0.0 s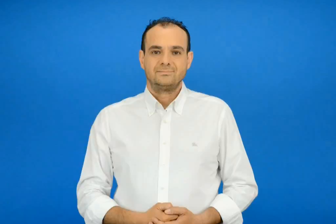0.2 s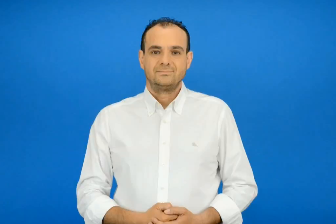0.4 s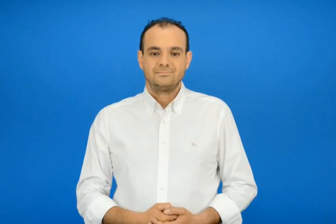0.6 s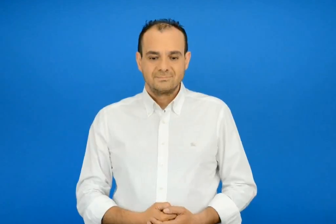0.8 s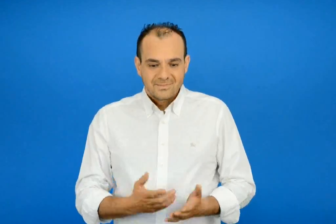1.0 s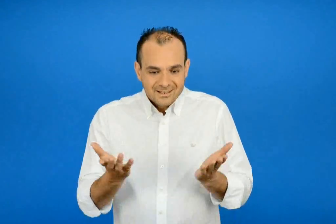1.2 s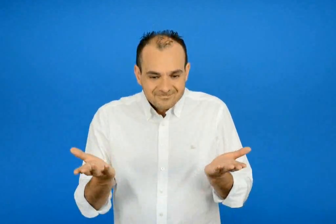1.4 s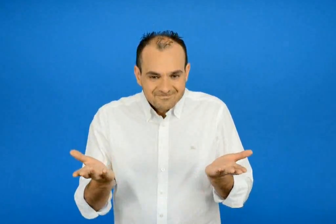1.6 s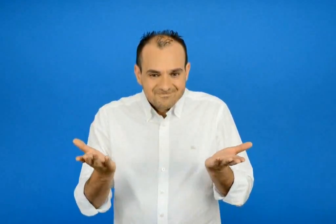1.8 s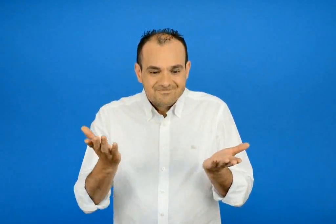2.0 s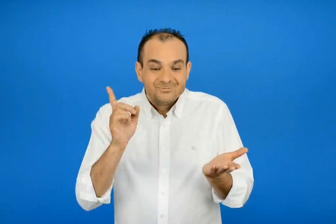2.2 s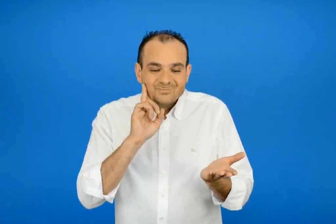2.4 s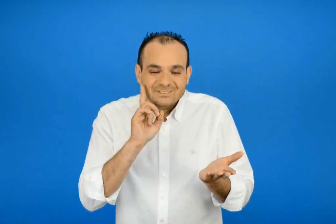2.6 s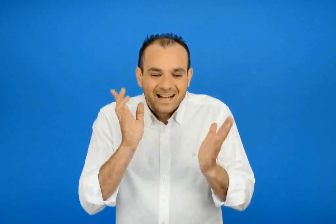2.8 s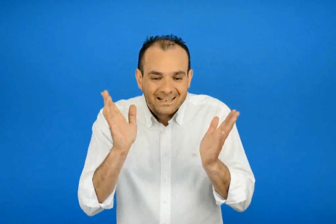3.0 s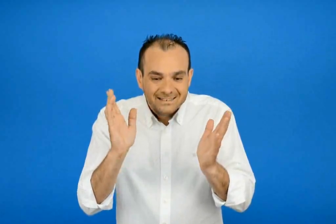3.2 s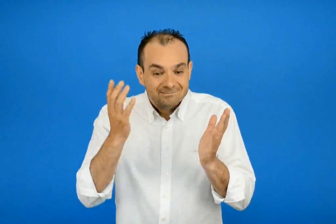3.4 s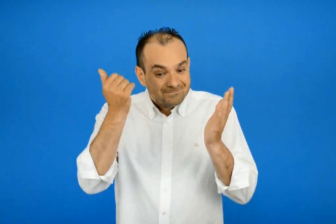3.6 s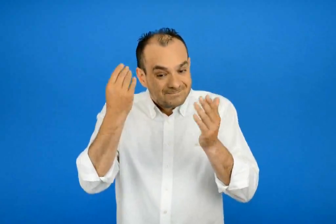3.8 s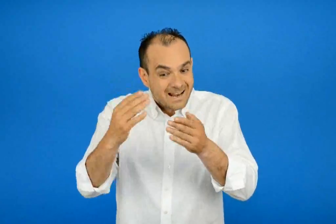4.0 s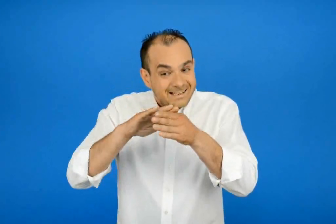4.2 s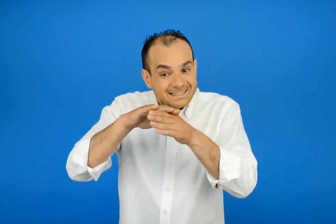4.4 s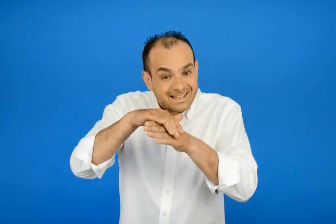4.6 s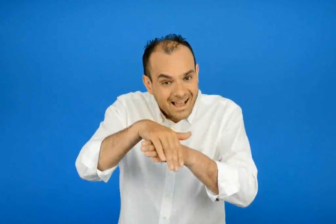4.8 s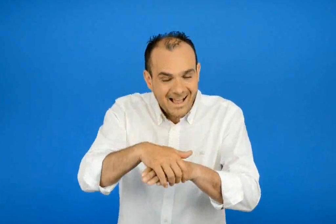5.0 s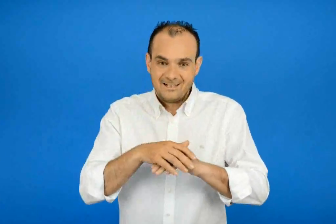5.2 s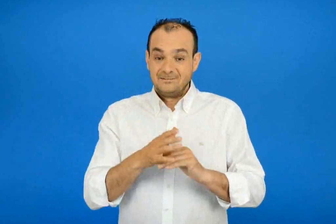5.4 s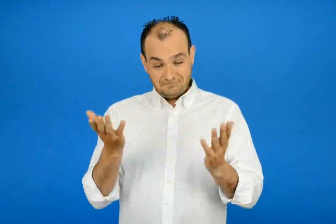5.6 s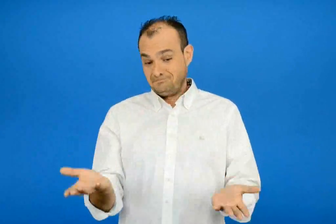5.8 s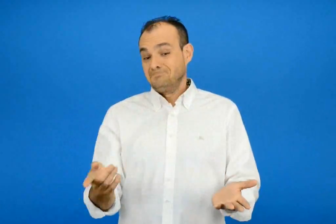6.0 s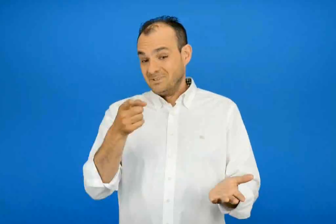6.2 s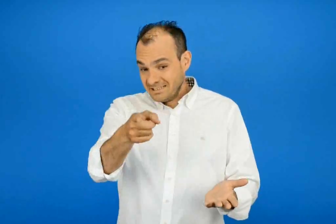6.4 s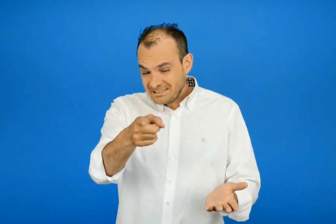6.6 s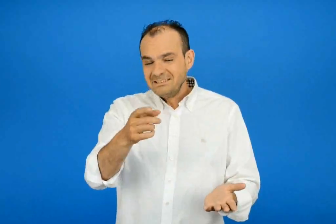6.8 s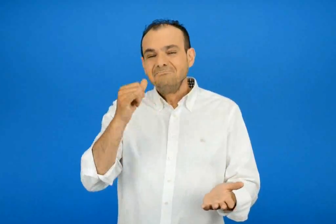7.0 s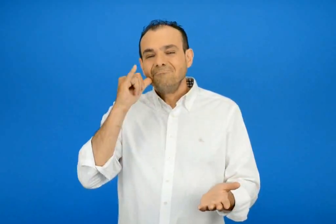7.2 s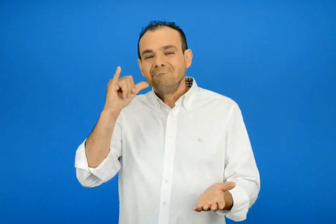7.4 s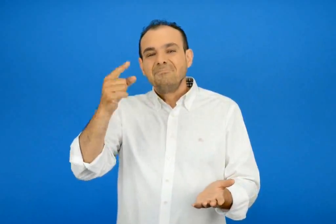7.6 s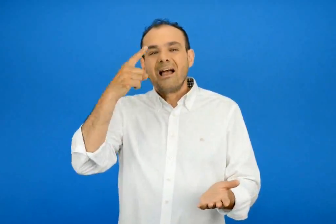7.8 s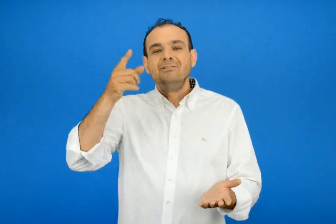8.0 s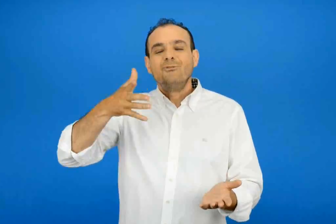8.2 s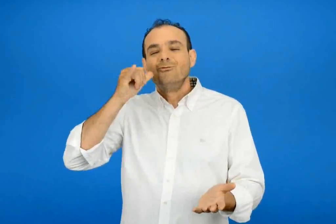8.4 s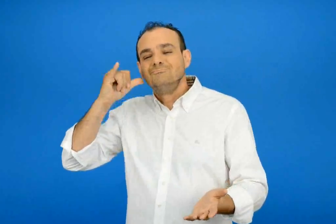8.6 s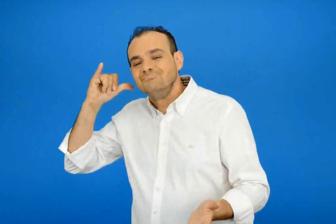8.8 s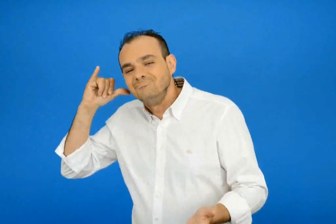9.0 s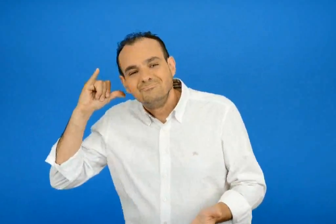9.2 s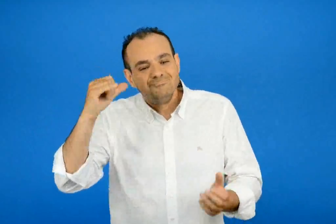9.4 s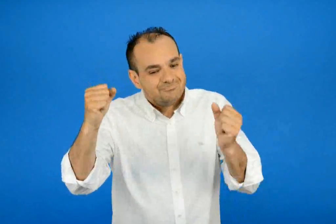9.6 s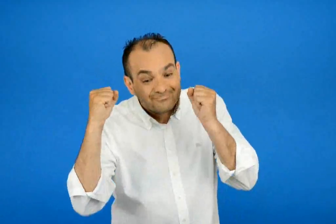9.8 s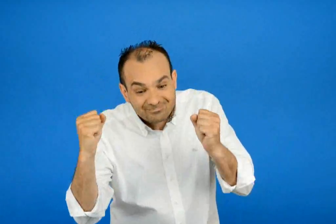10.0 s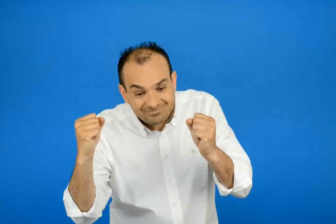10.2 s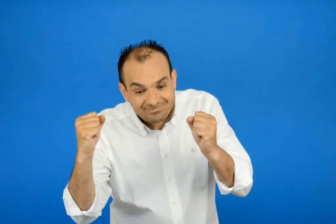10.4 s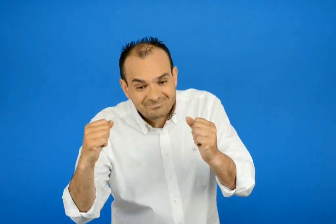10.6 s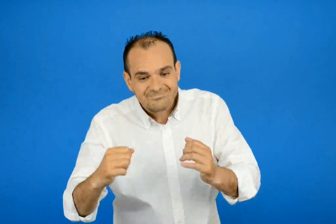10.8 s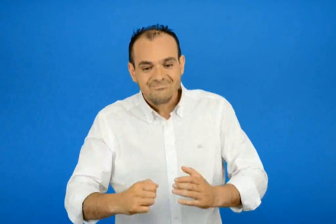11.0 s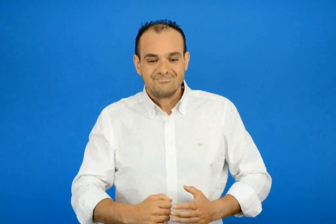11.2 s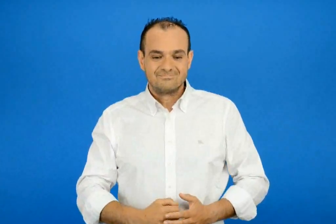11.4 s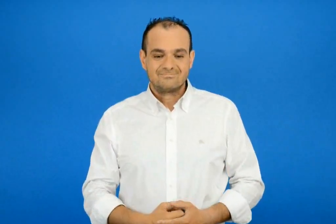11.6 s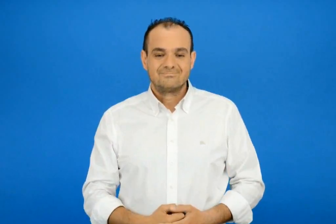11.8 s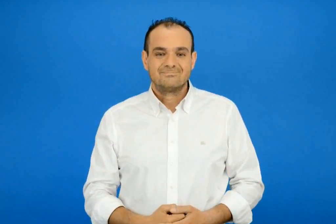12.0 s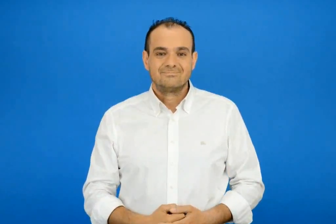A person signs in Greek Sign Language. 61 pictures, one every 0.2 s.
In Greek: καληνύχτα κοριτσάκι είπε και φυσικά να τα εκατοστίσεις
